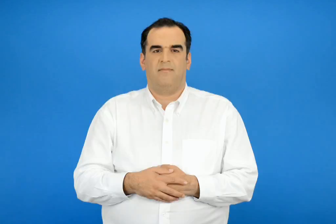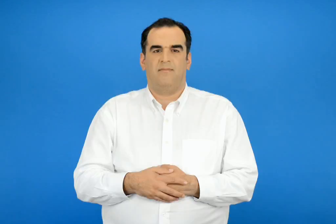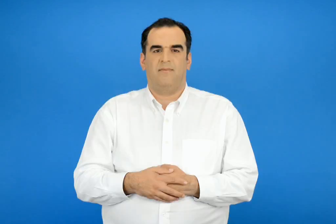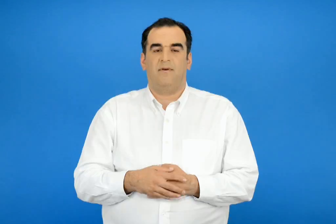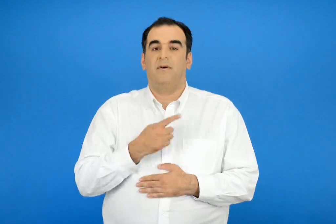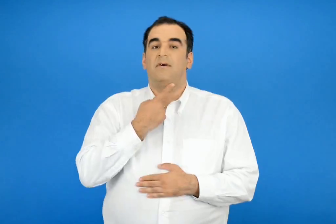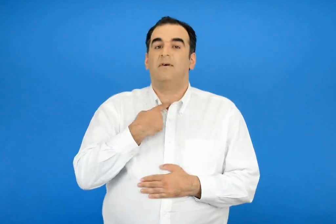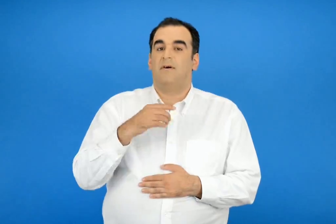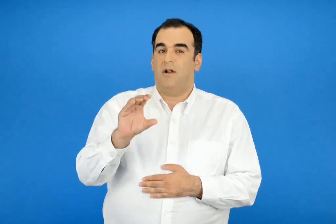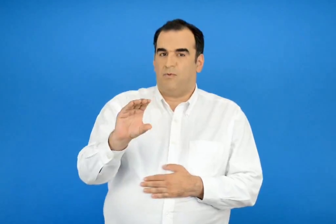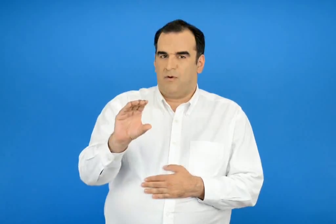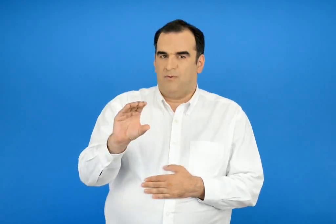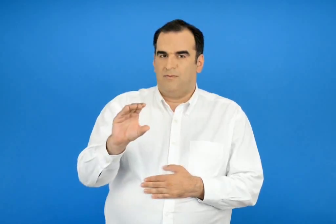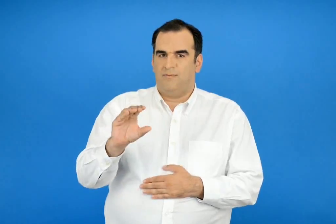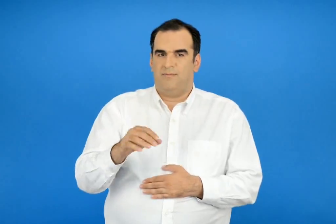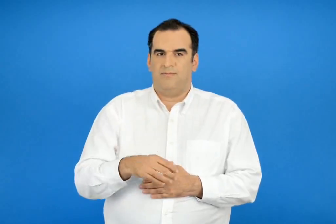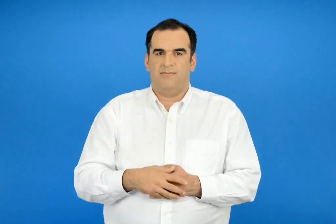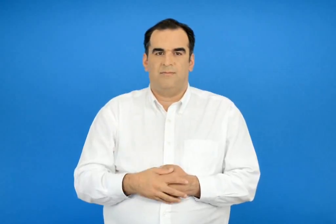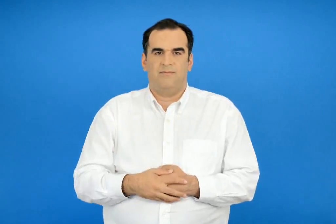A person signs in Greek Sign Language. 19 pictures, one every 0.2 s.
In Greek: γαλακτομπούρεκο
